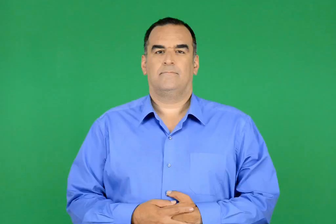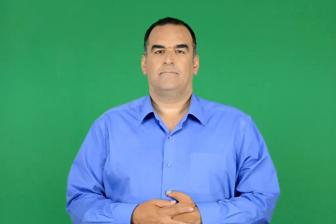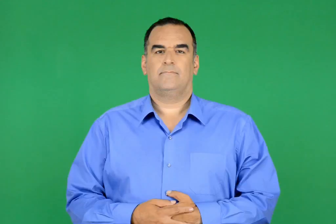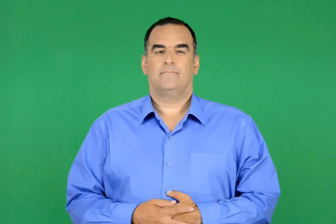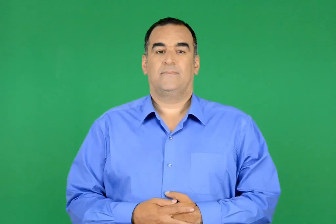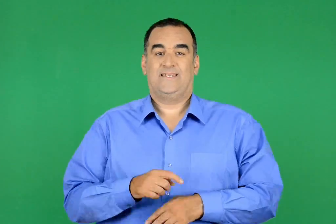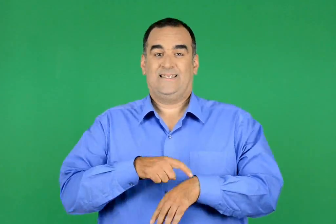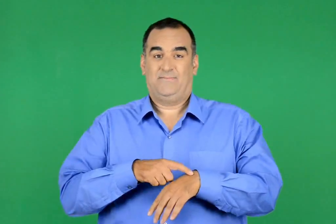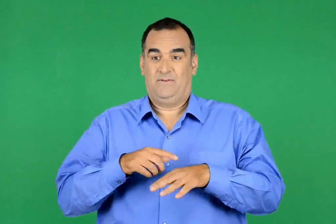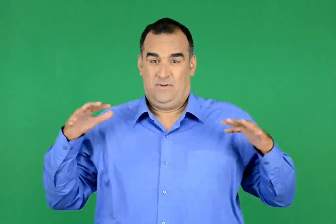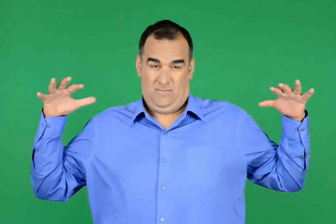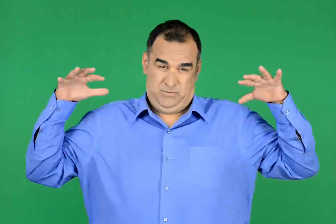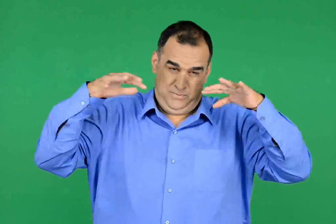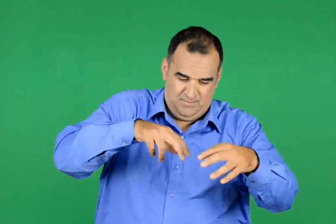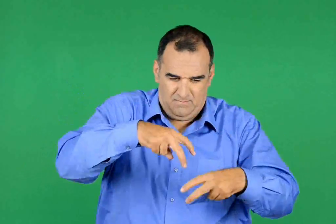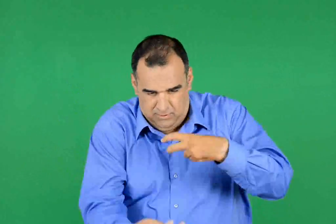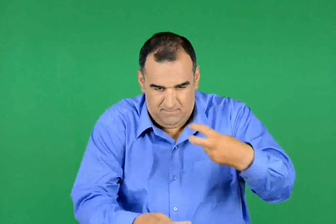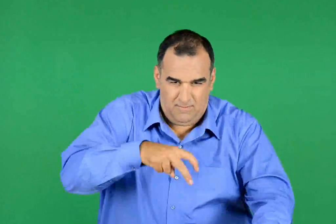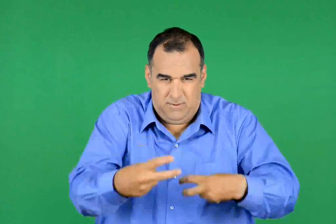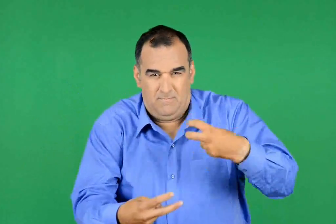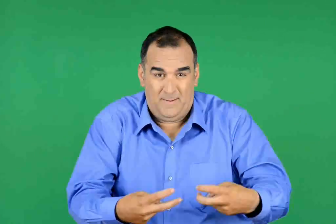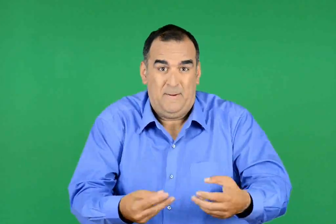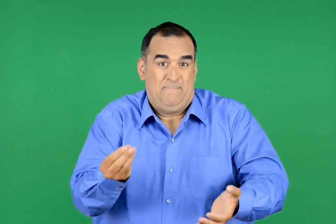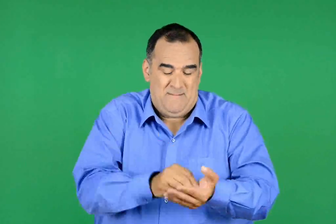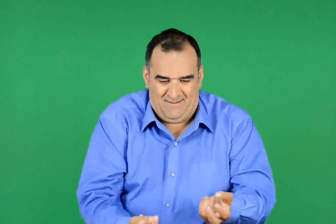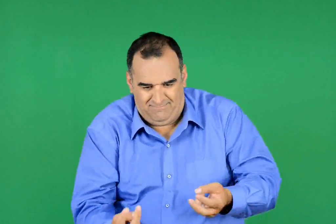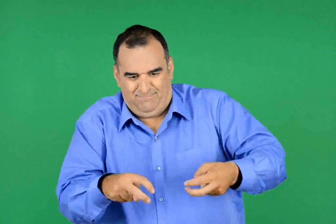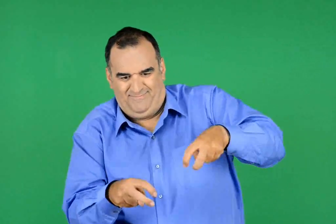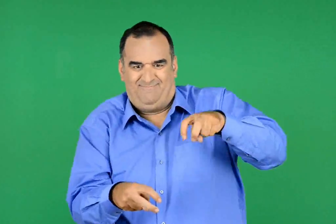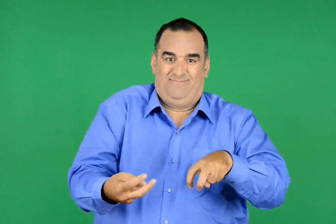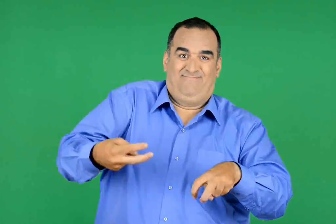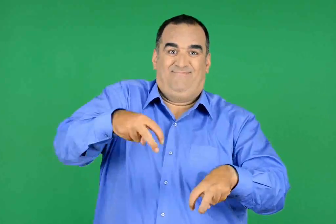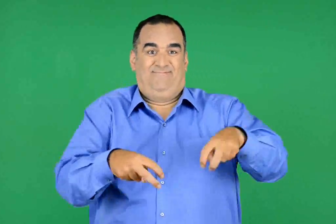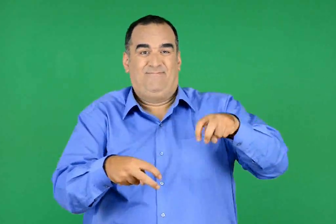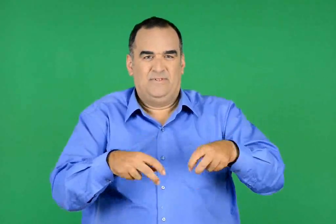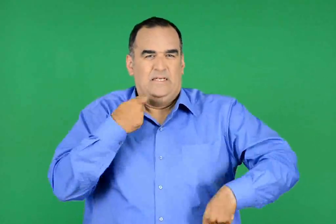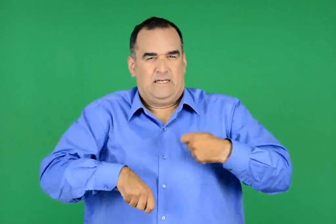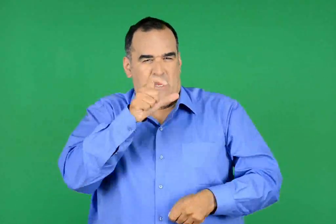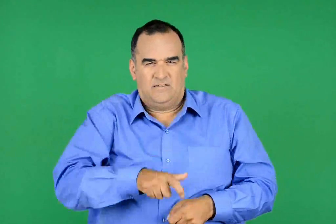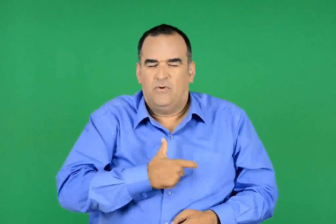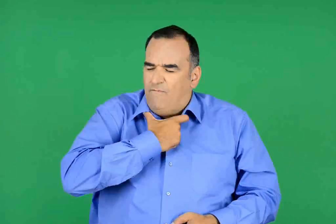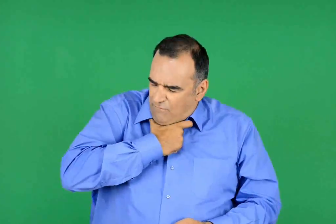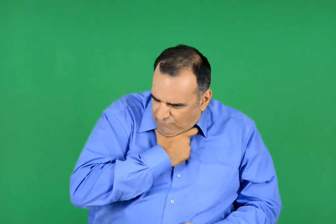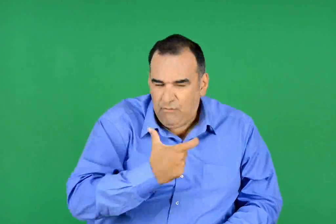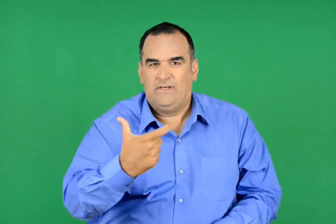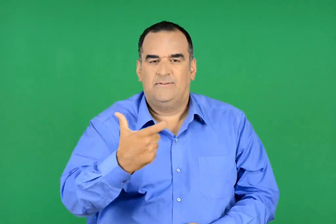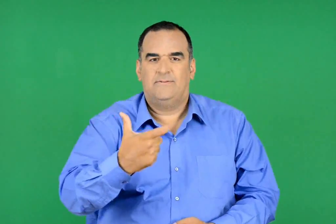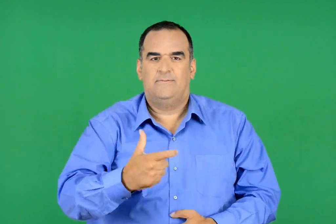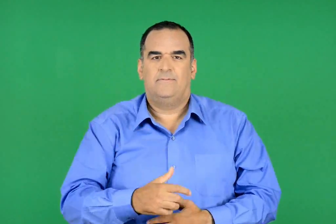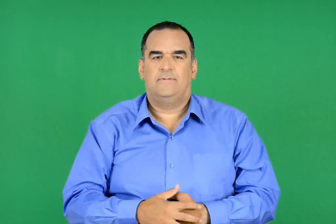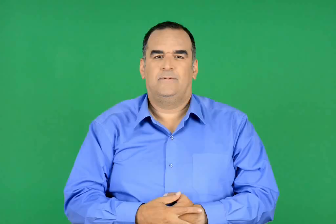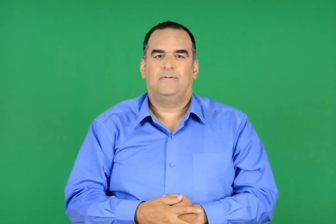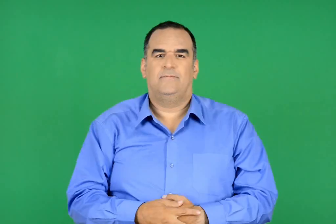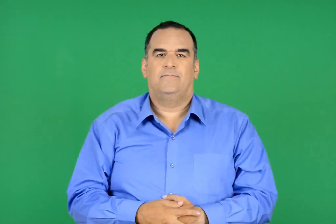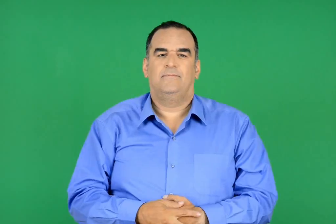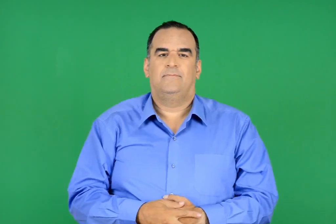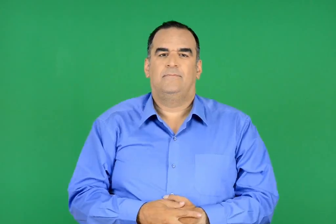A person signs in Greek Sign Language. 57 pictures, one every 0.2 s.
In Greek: σε µαι στιγμή , που είχαν πέσει κάτω όλοι κι ετοιμάζονταν να σηκωθούν και να ξαναρχίσουν , ο γκρινιάρης τούς φώναξε
